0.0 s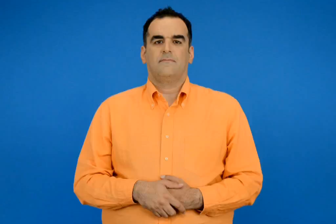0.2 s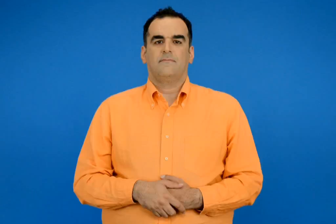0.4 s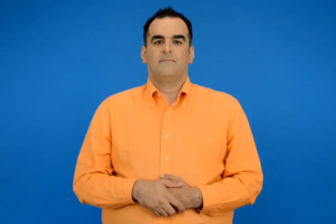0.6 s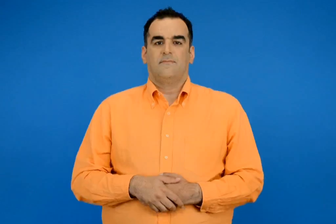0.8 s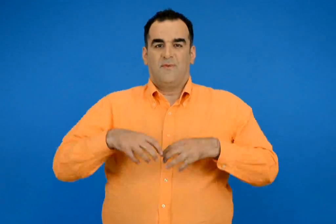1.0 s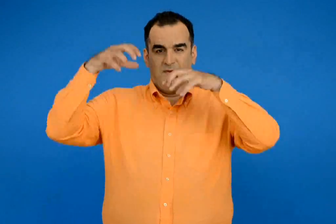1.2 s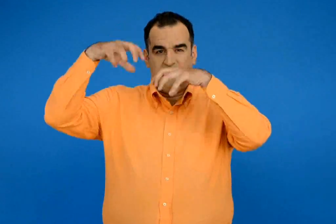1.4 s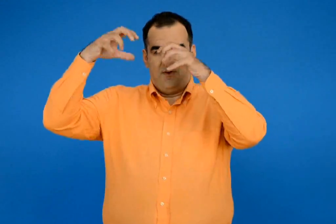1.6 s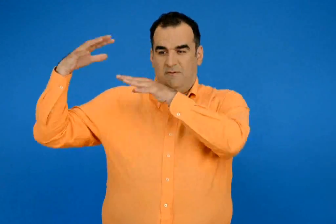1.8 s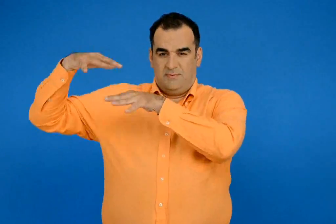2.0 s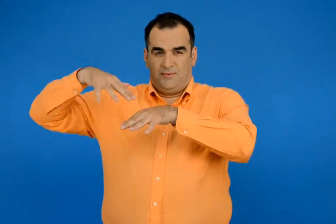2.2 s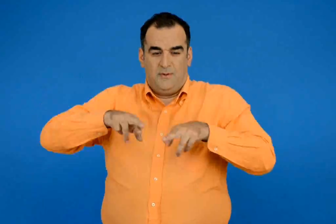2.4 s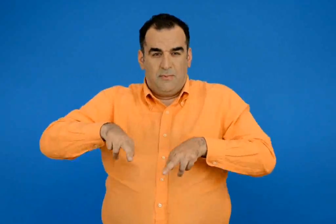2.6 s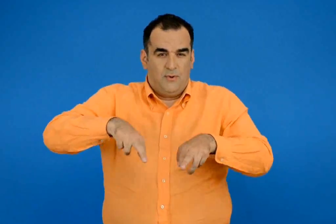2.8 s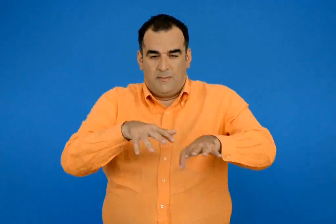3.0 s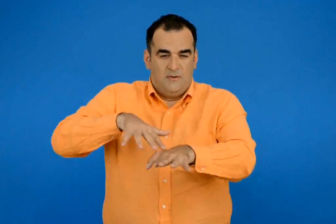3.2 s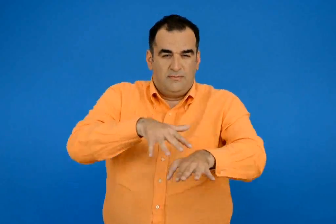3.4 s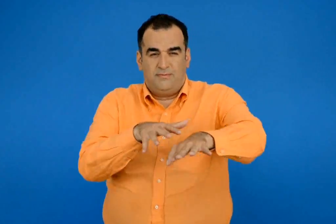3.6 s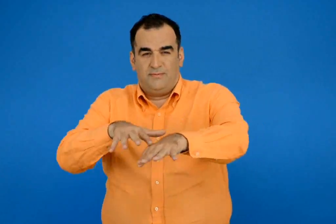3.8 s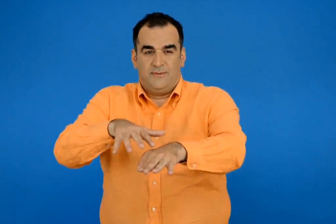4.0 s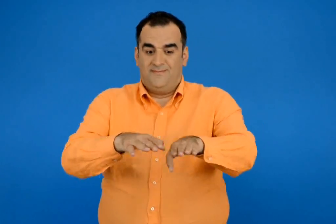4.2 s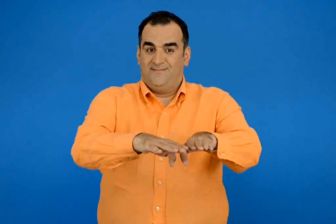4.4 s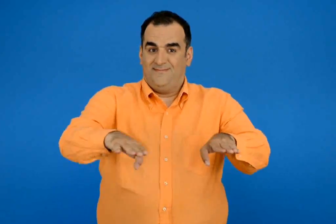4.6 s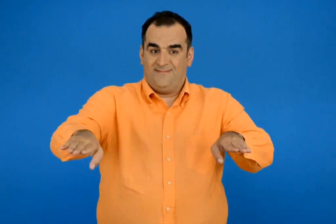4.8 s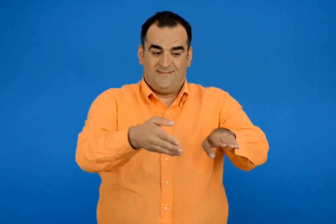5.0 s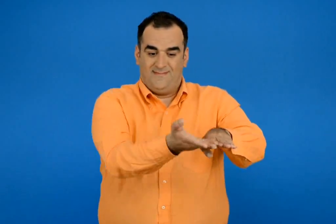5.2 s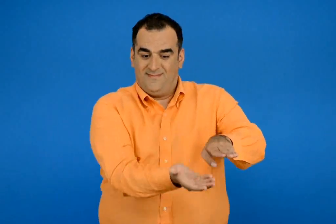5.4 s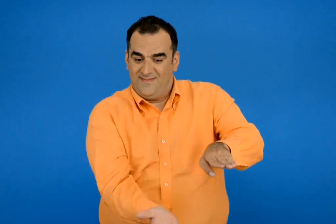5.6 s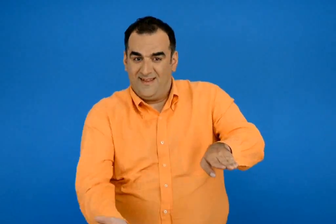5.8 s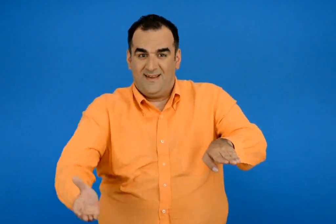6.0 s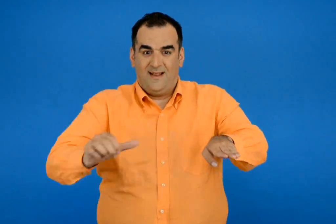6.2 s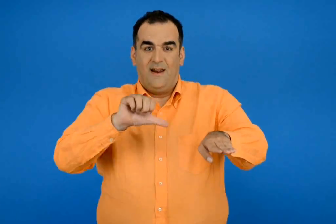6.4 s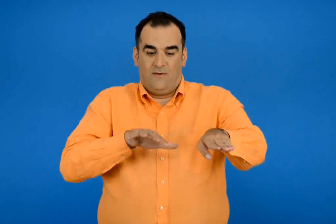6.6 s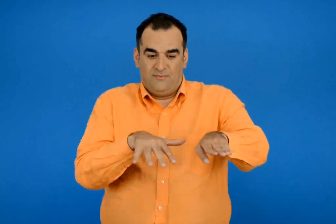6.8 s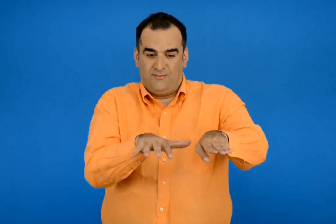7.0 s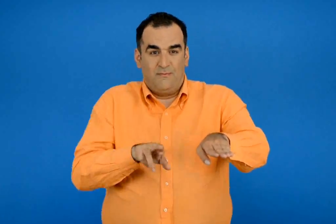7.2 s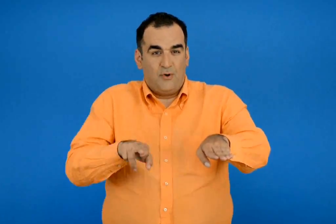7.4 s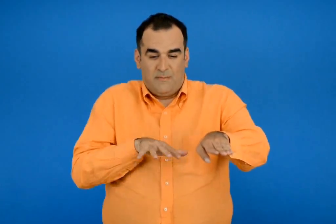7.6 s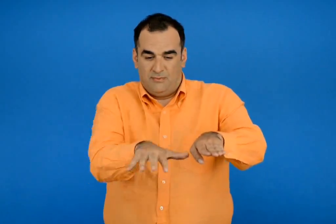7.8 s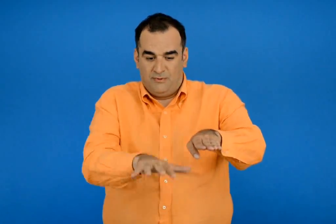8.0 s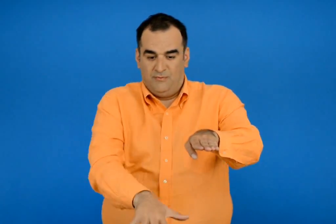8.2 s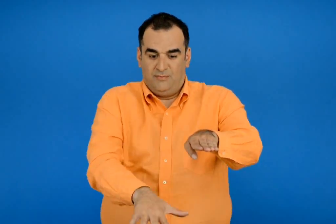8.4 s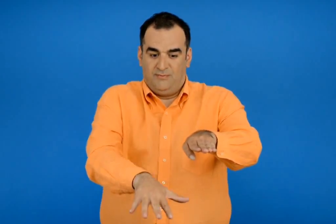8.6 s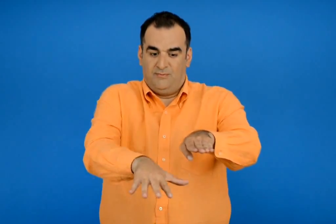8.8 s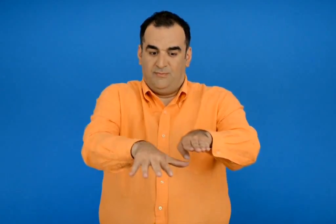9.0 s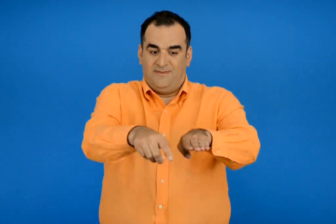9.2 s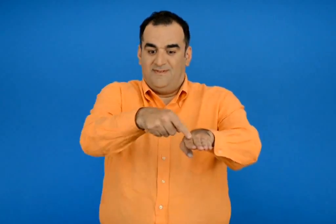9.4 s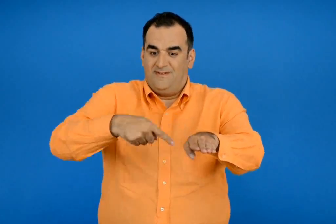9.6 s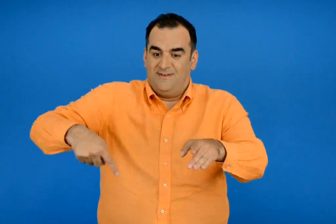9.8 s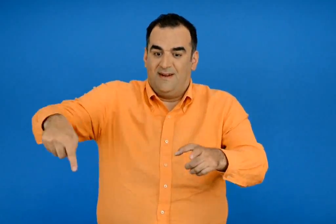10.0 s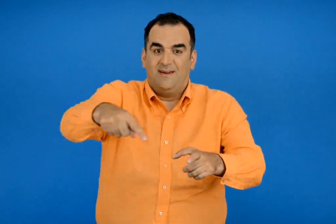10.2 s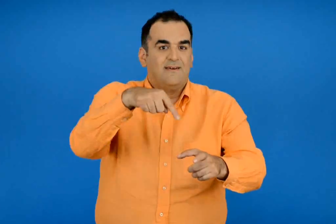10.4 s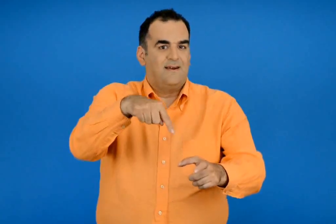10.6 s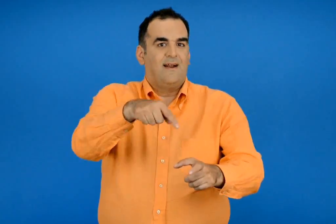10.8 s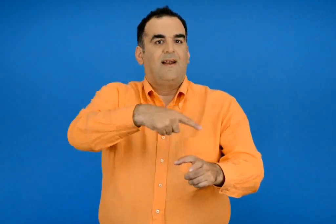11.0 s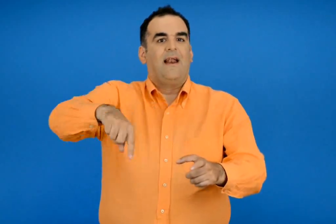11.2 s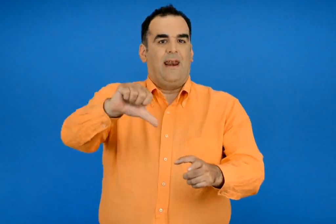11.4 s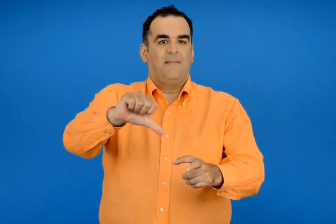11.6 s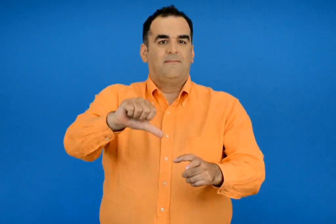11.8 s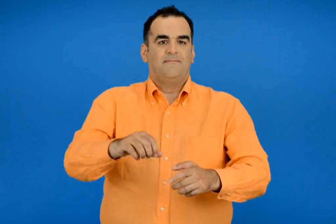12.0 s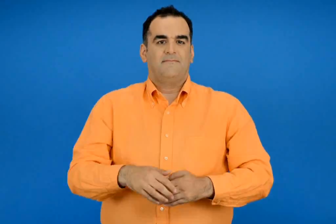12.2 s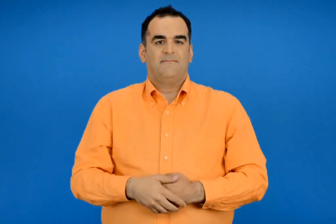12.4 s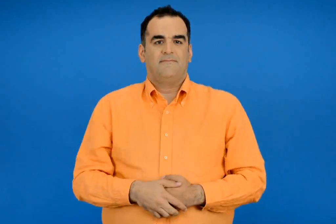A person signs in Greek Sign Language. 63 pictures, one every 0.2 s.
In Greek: οι λίμνες είναι βαθιές λεκάνες της γης γεμάτες νερό που φέρνει η βροχή η τα ποταμιά
